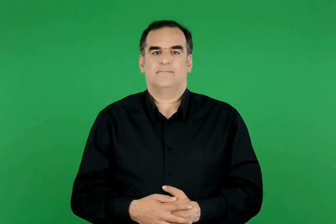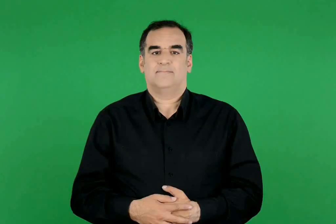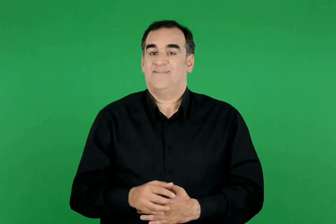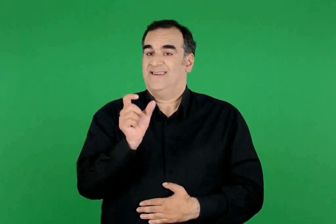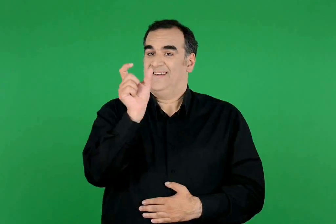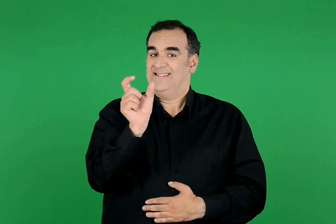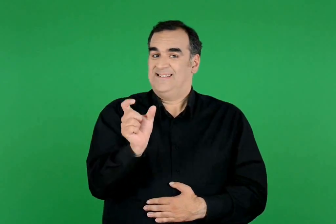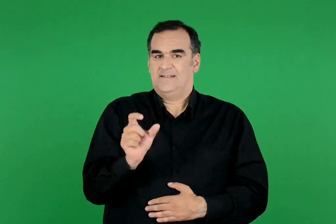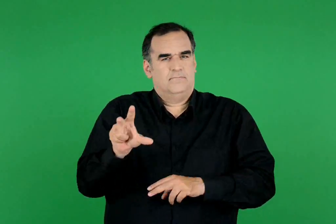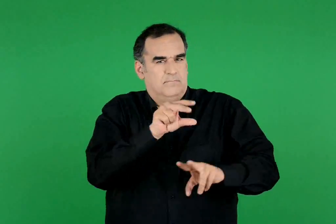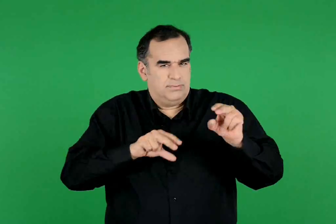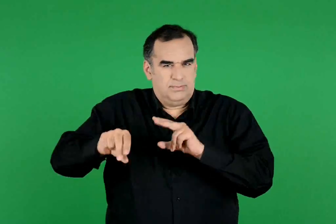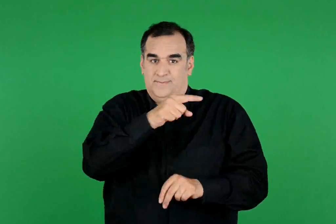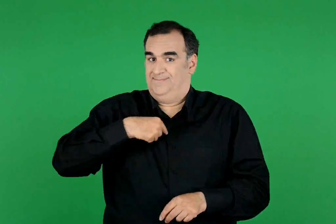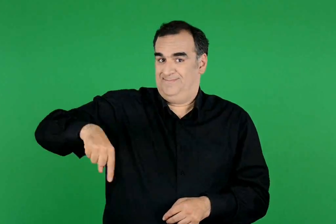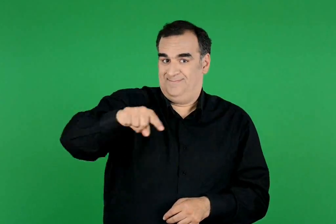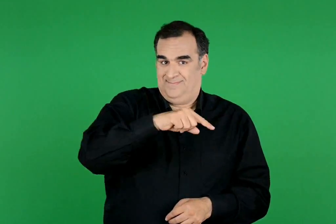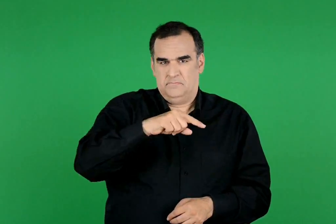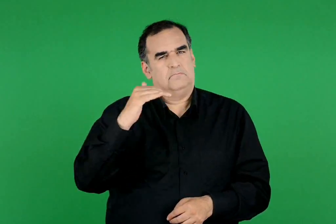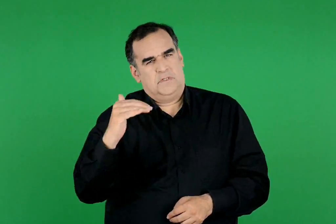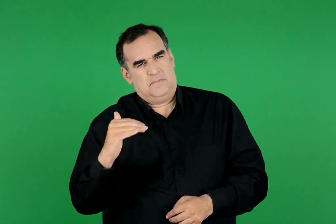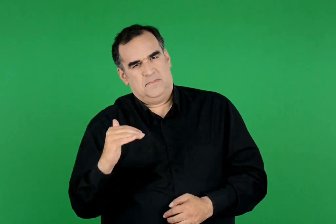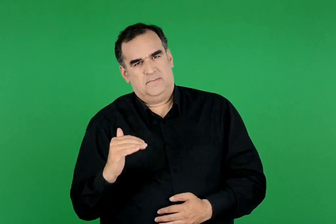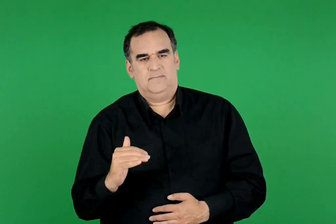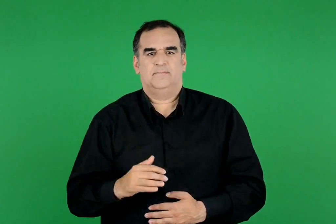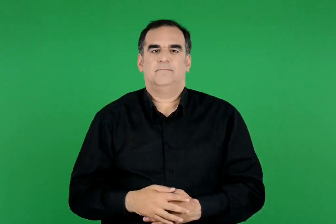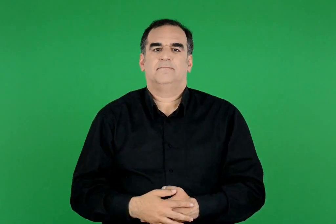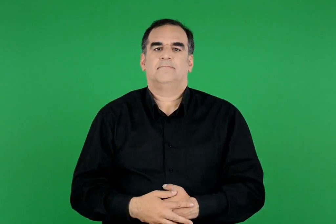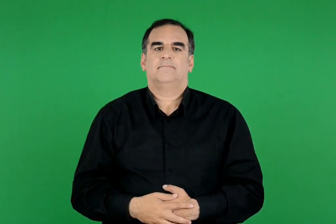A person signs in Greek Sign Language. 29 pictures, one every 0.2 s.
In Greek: συζητάμε τις λέξεις:
